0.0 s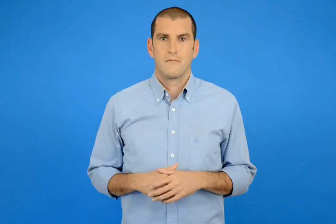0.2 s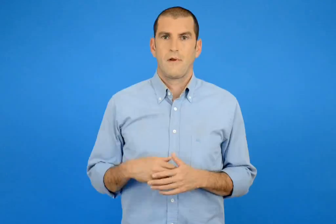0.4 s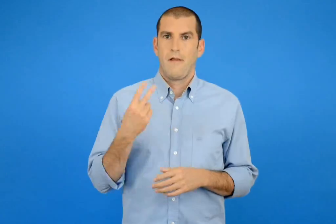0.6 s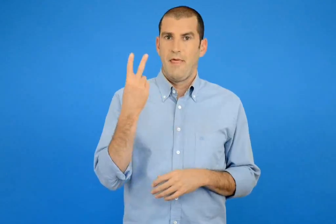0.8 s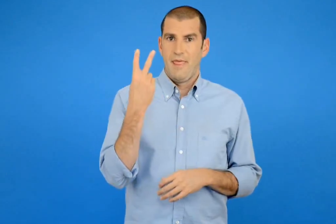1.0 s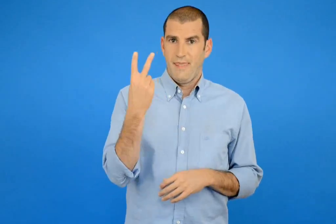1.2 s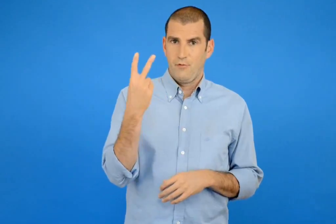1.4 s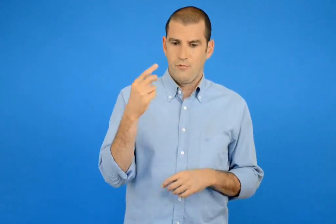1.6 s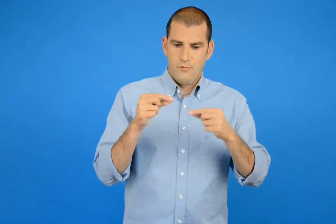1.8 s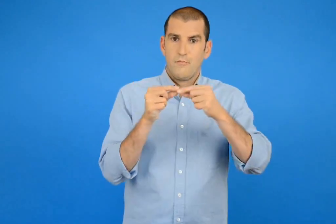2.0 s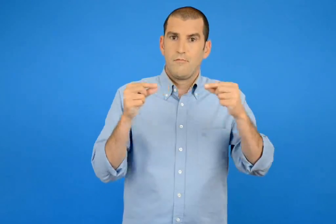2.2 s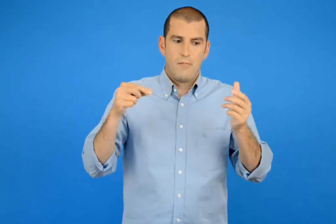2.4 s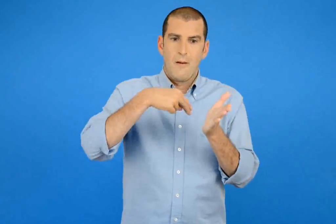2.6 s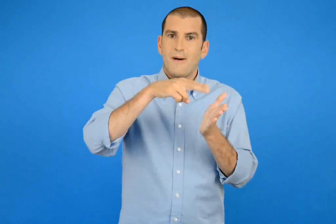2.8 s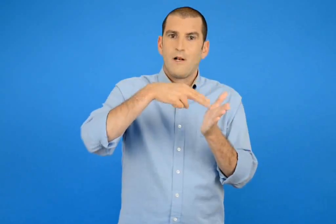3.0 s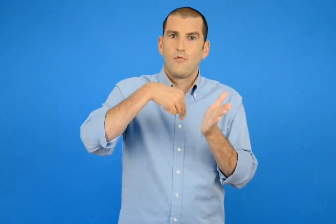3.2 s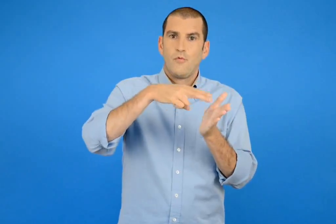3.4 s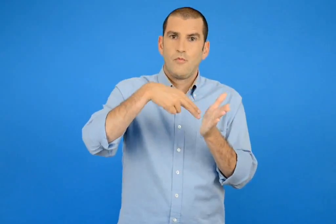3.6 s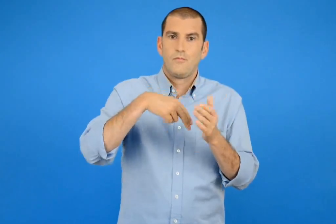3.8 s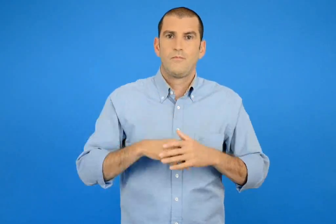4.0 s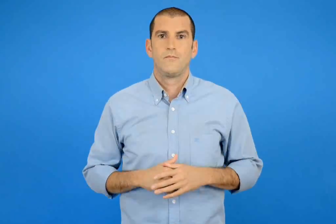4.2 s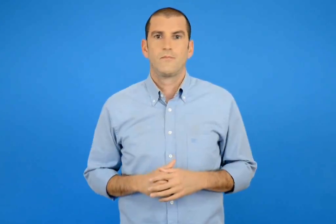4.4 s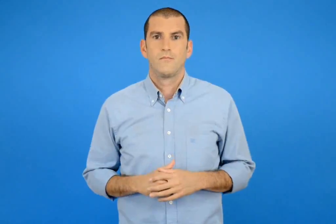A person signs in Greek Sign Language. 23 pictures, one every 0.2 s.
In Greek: 2 πινέλα
